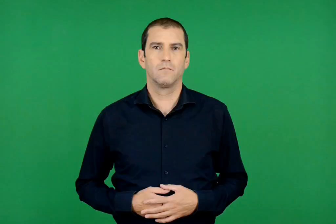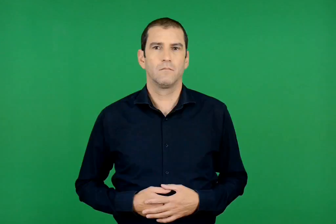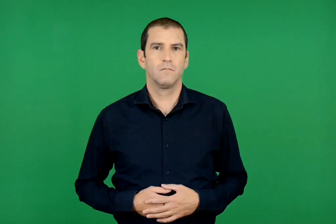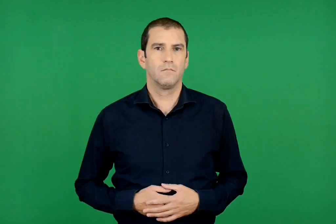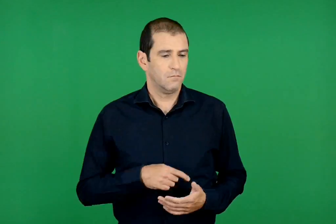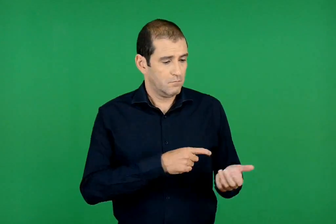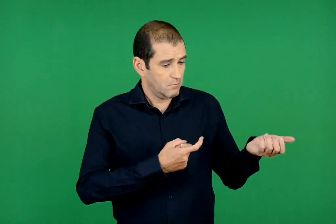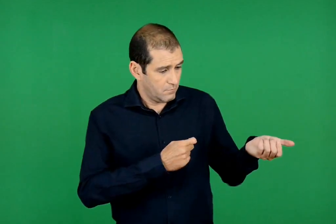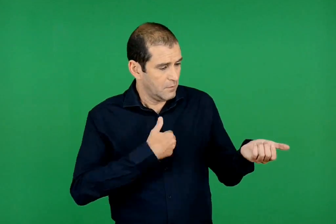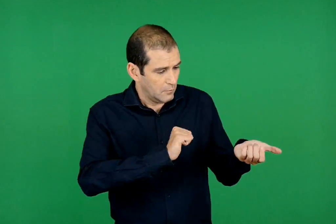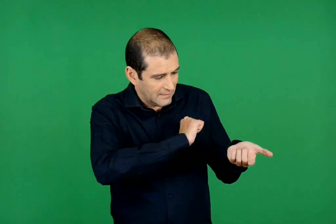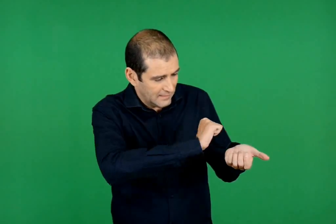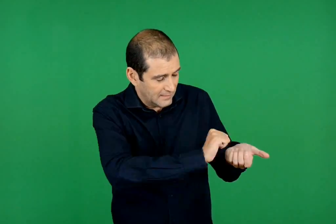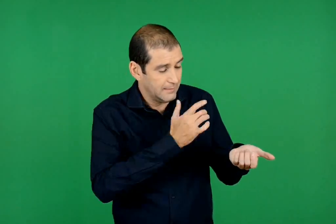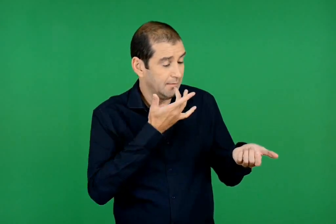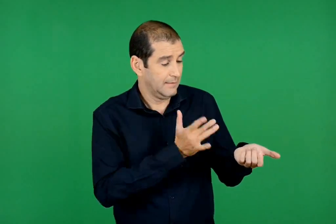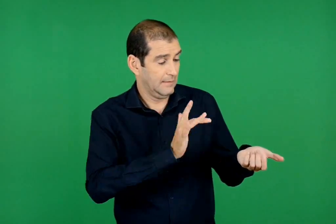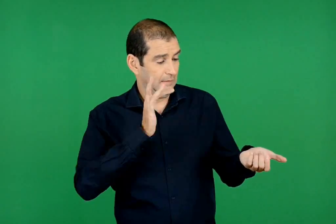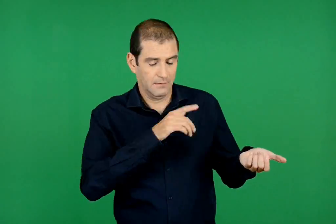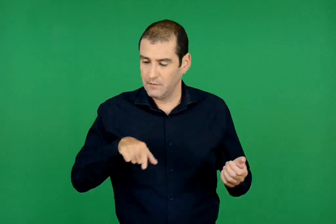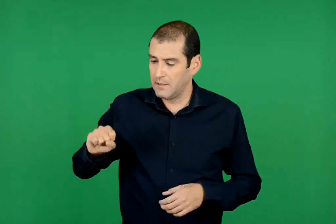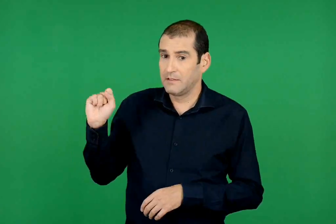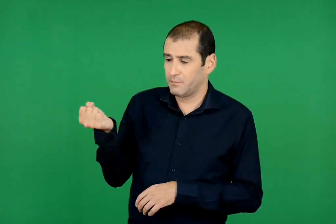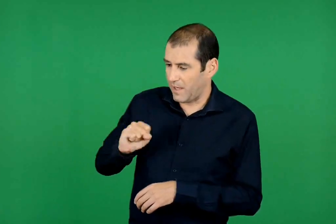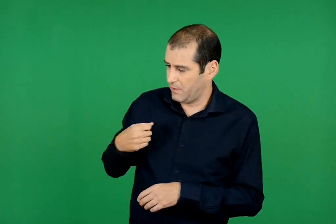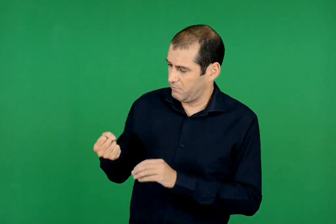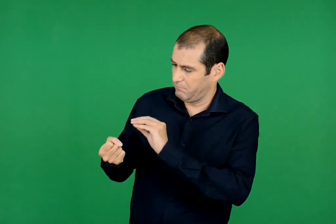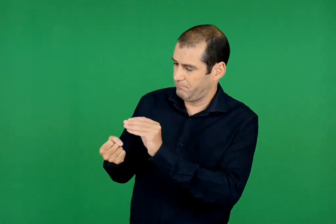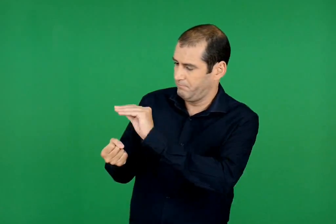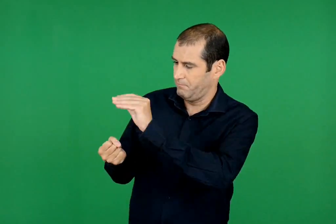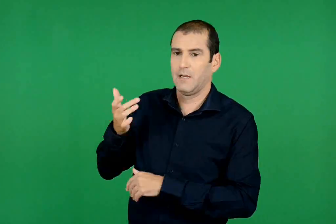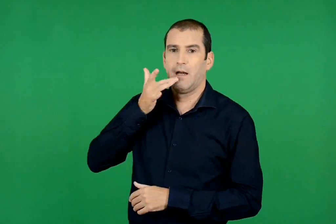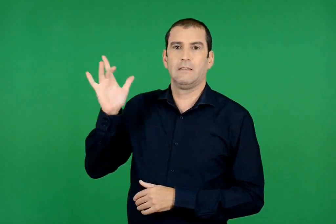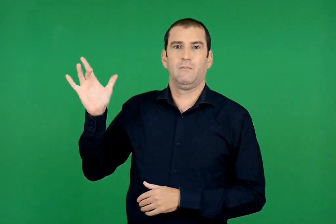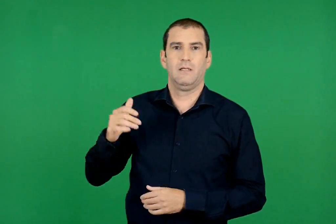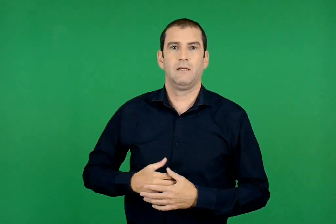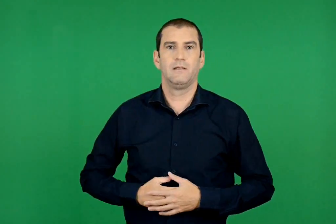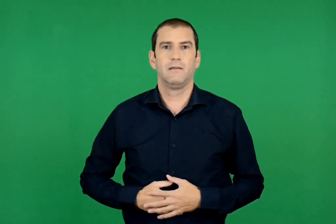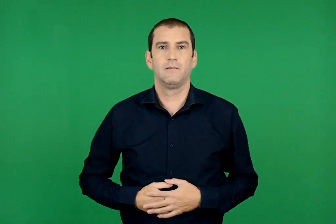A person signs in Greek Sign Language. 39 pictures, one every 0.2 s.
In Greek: να σε ασημώσω μάλαμα να σε σμαλτώσω ασήμι
